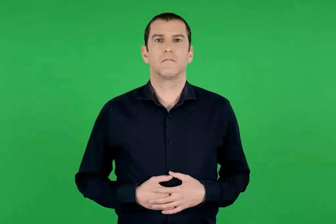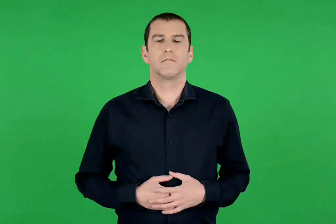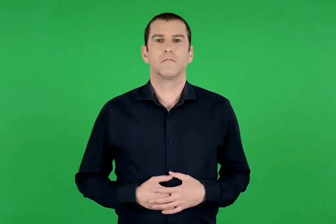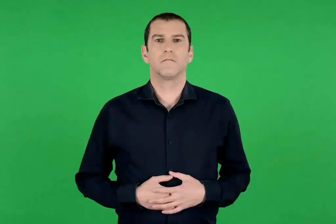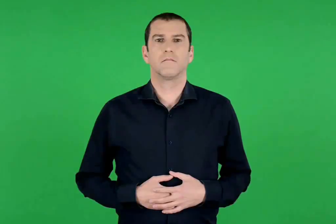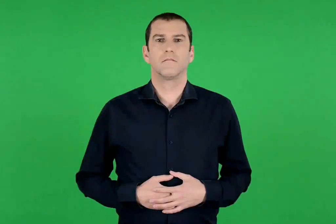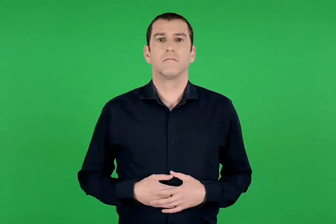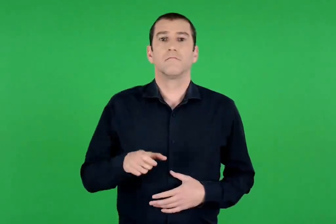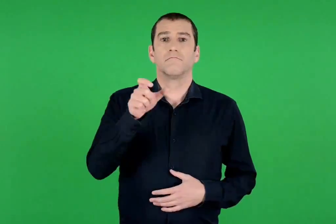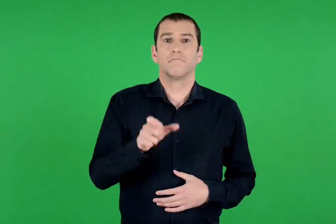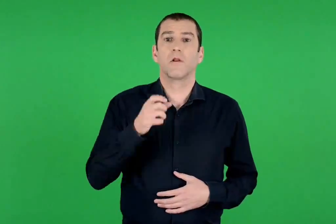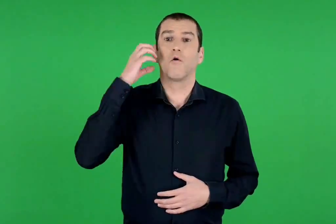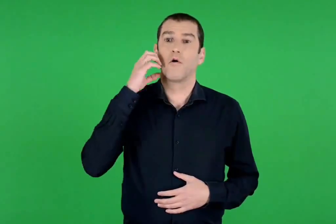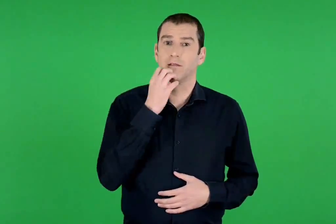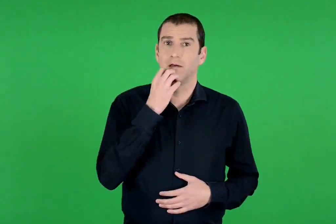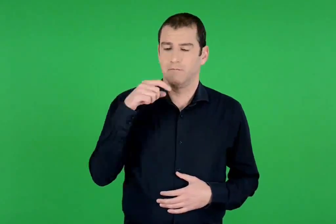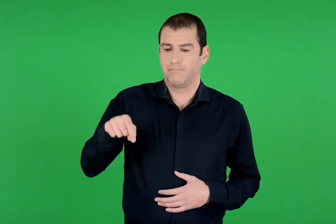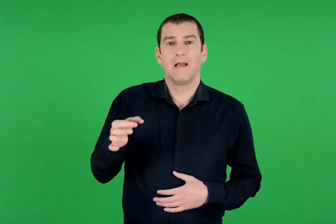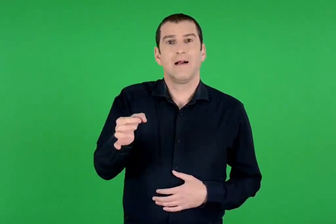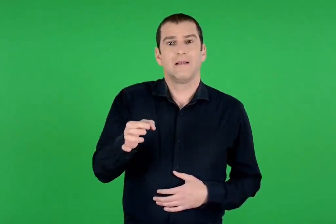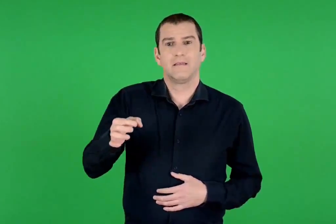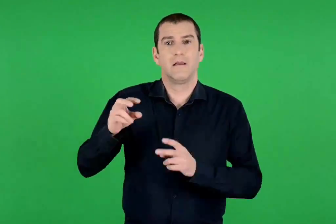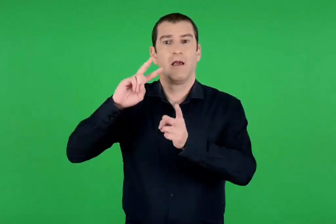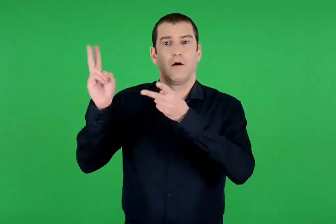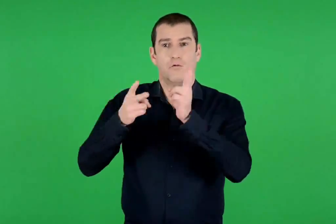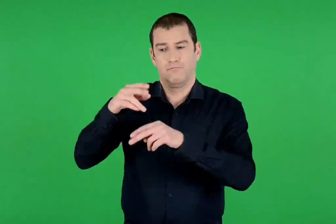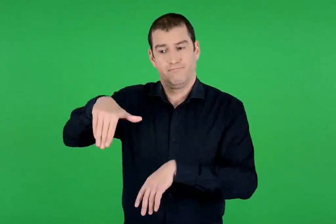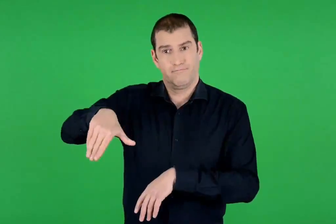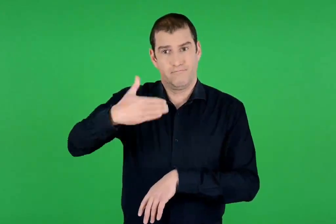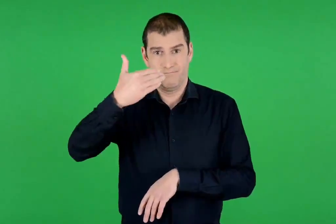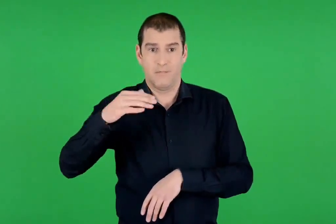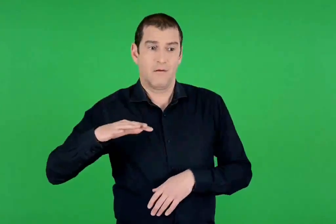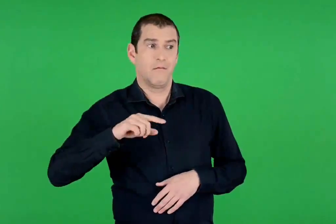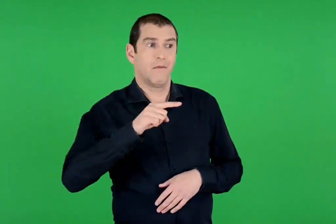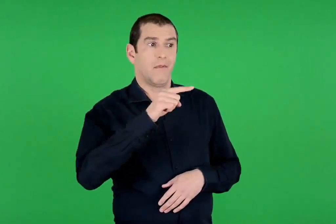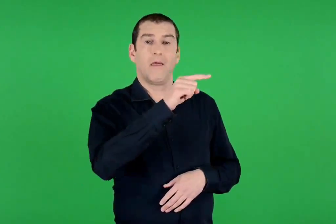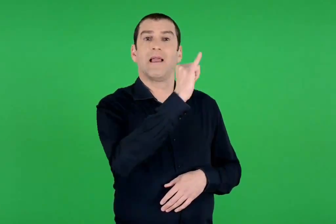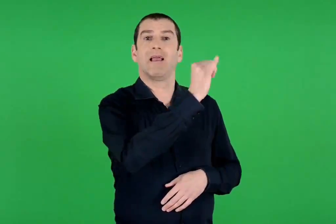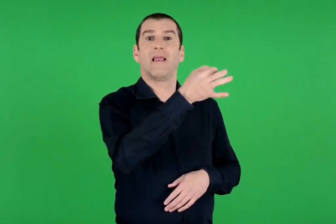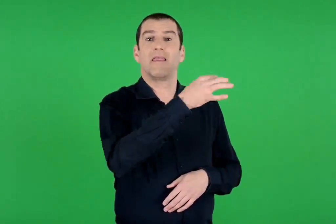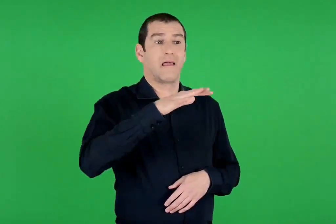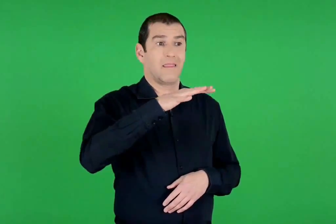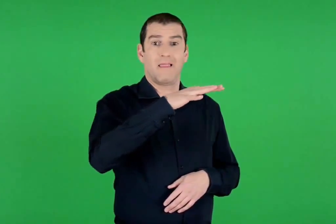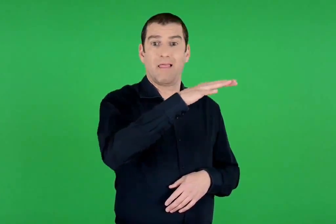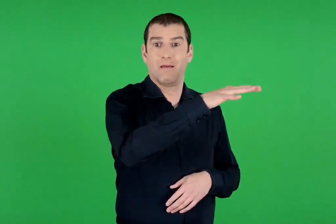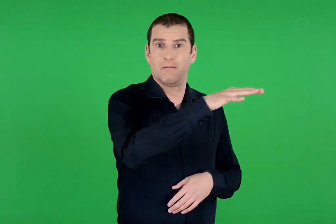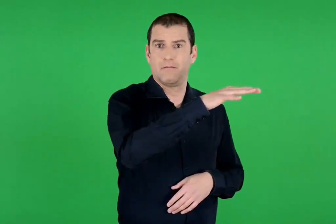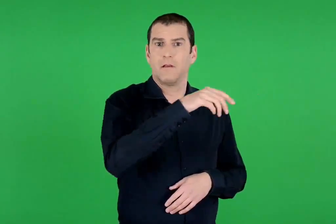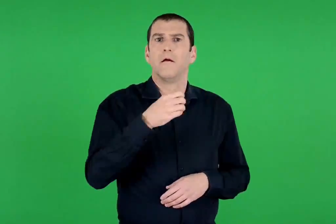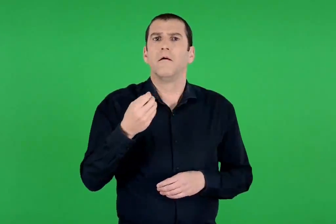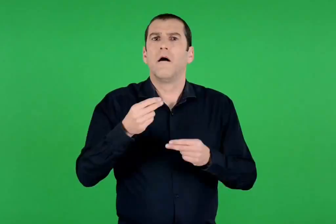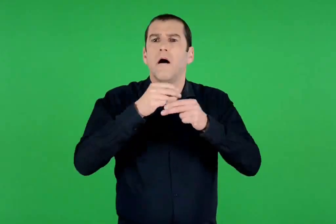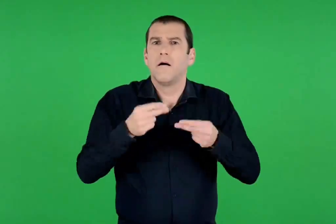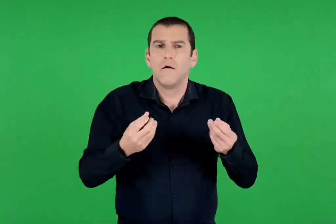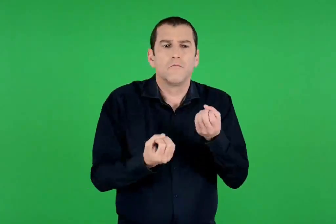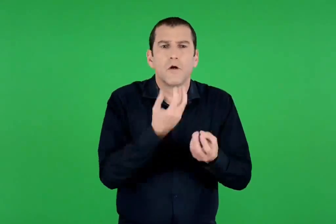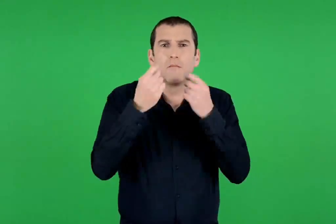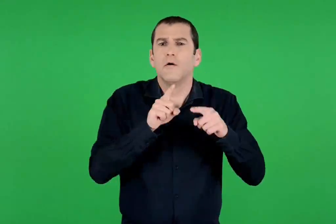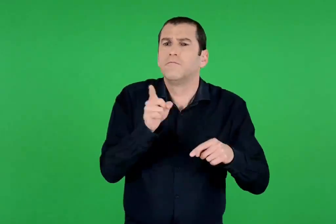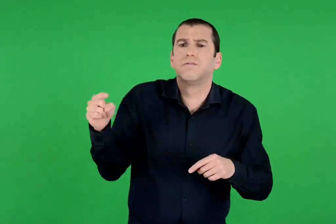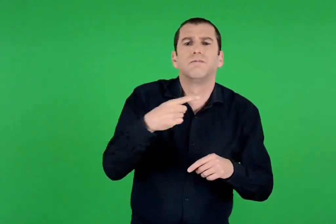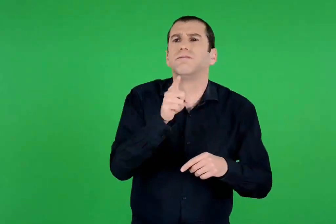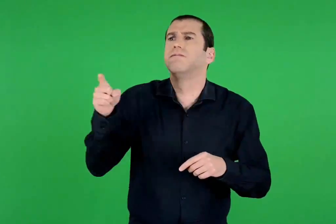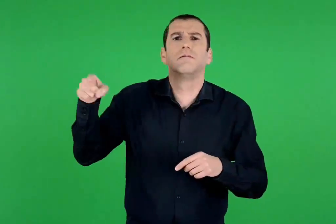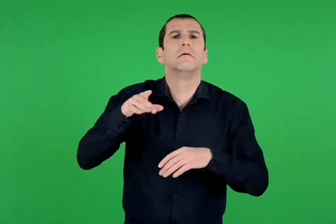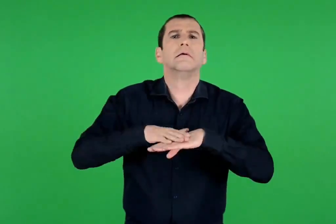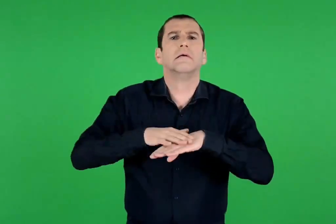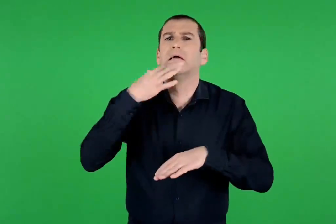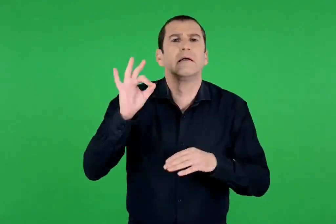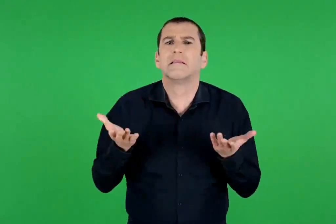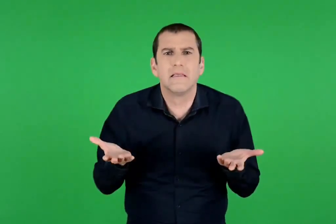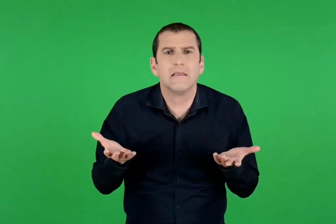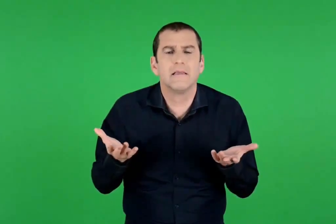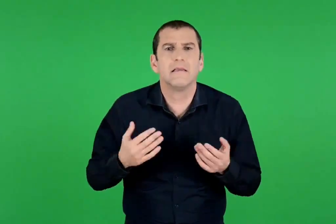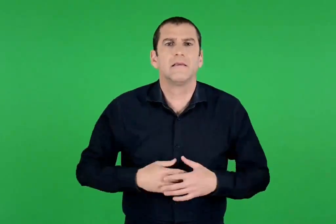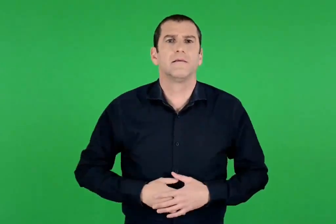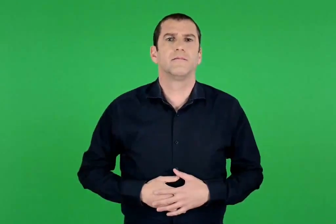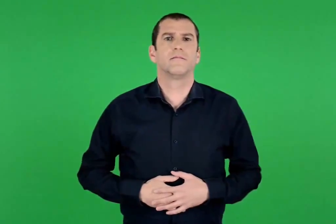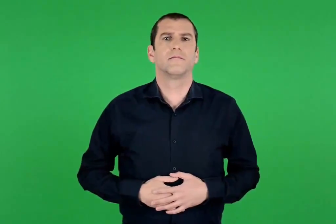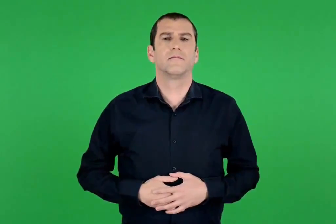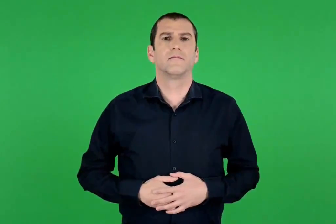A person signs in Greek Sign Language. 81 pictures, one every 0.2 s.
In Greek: ο οδυσσέας φεύγοντας από το νησί του αιόλου πλησίασε πολύ στην ιθάκη. τι ήταν αυτό που τον οδήγησε σε νέες περιπέτειες ;
